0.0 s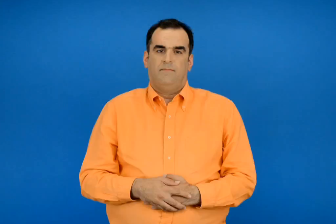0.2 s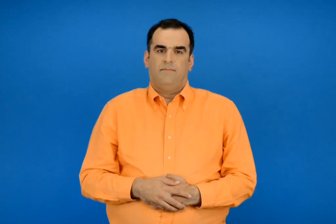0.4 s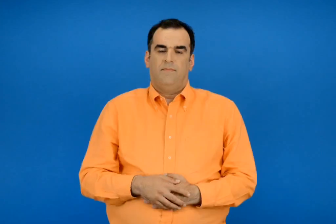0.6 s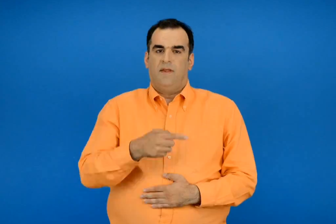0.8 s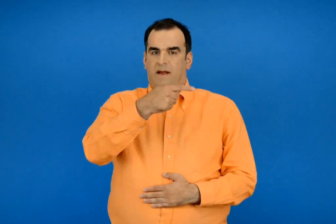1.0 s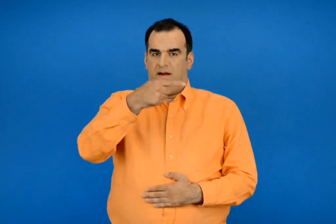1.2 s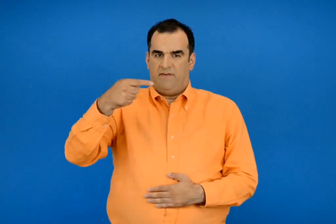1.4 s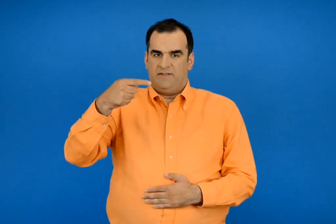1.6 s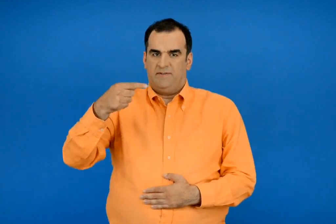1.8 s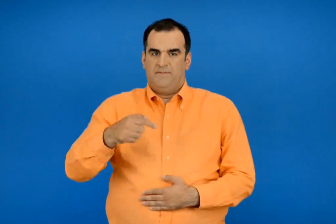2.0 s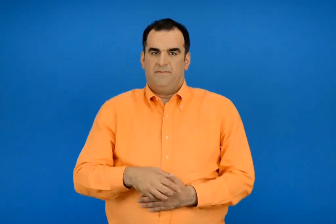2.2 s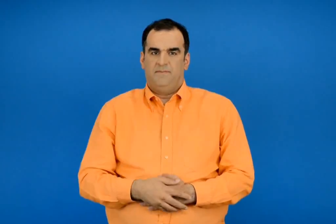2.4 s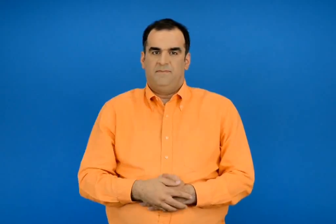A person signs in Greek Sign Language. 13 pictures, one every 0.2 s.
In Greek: αφαίρεση
